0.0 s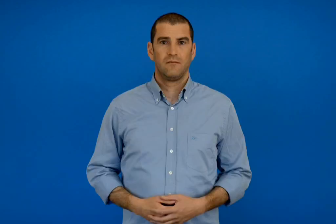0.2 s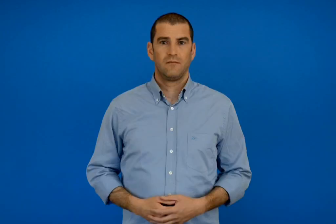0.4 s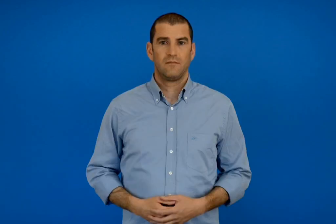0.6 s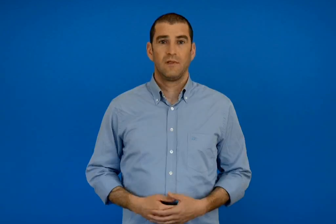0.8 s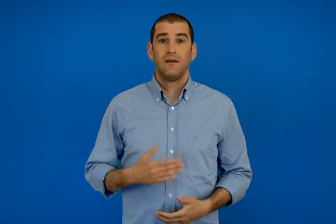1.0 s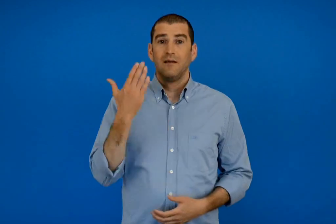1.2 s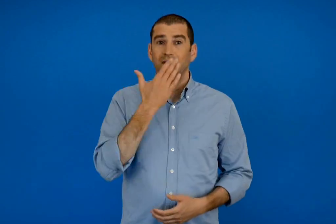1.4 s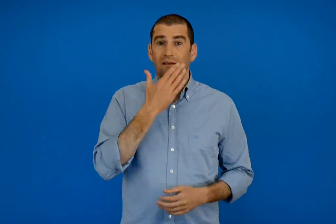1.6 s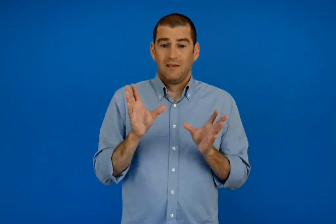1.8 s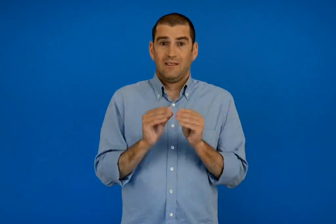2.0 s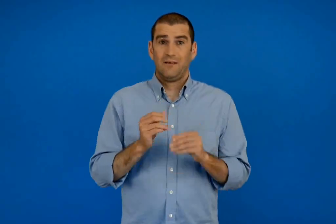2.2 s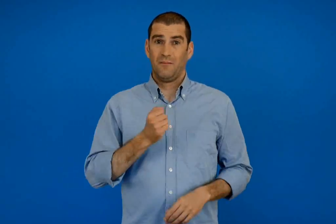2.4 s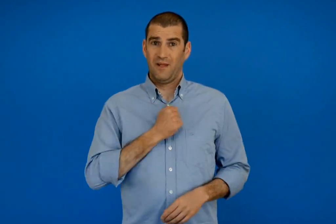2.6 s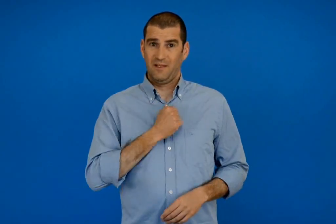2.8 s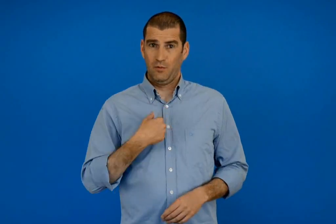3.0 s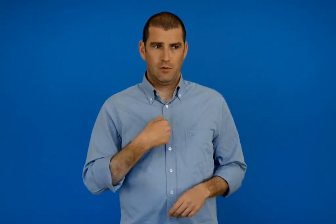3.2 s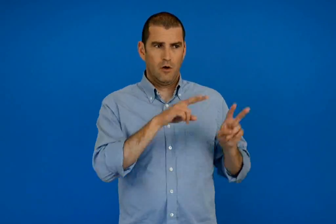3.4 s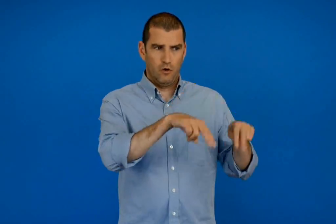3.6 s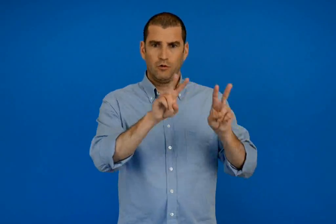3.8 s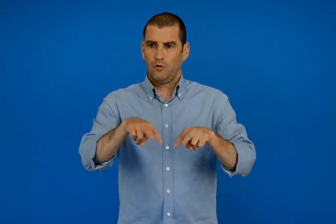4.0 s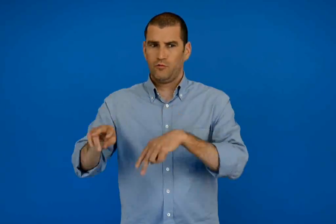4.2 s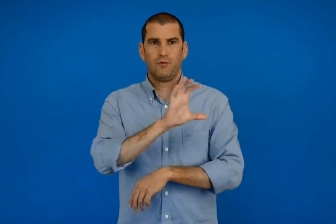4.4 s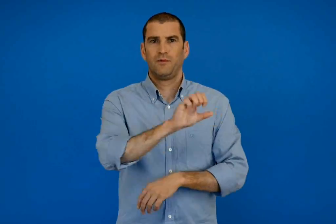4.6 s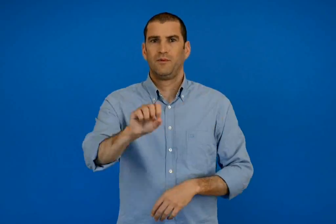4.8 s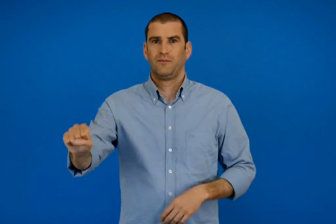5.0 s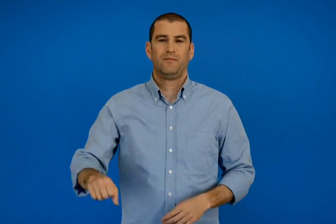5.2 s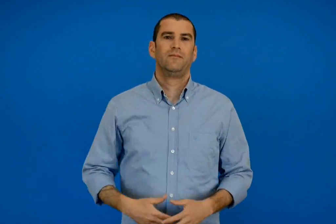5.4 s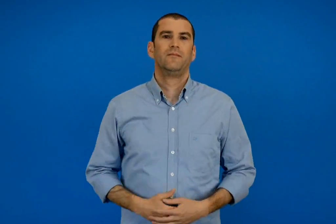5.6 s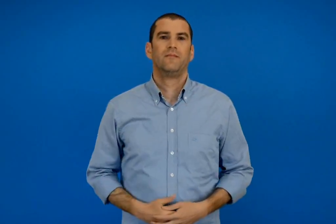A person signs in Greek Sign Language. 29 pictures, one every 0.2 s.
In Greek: αναγνωρίζω τους συμμαθητές μου
